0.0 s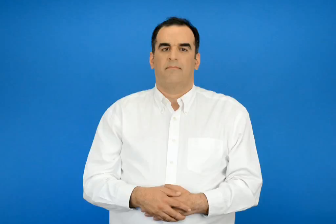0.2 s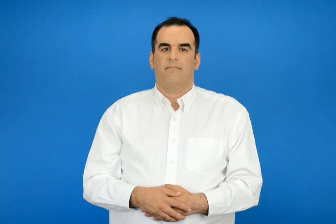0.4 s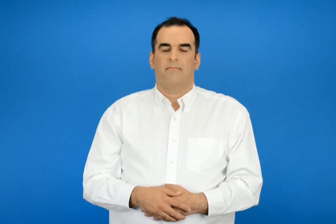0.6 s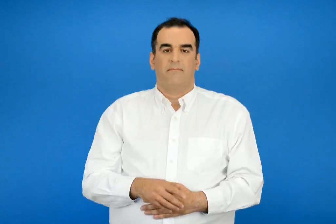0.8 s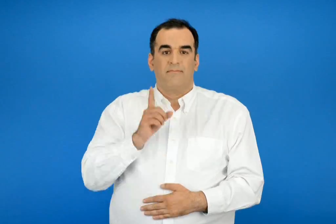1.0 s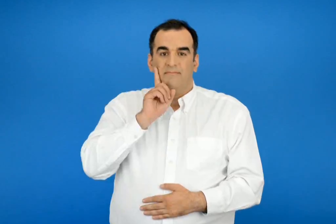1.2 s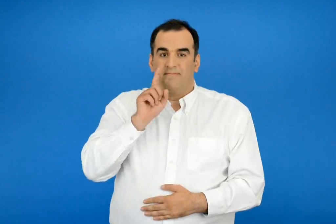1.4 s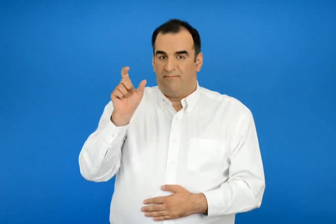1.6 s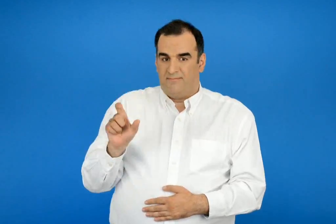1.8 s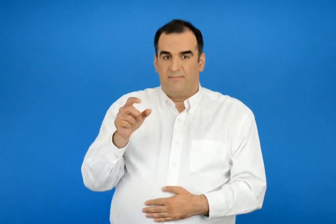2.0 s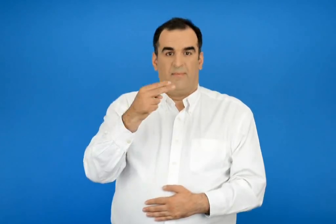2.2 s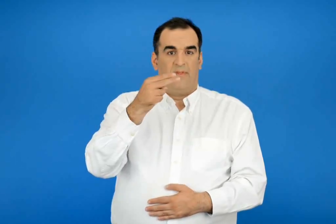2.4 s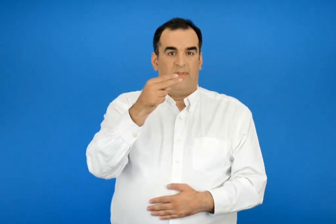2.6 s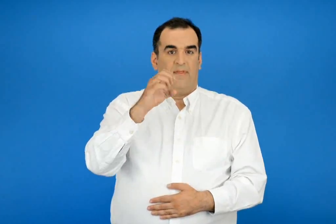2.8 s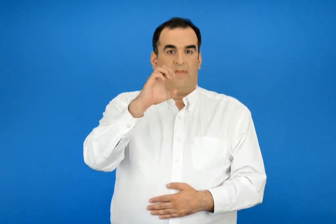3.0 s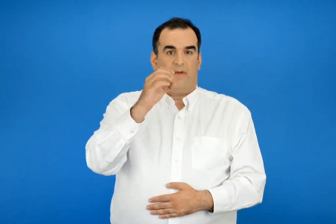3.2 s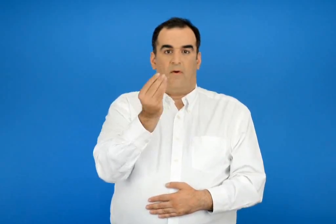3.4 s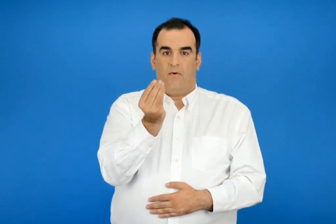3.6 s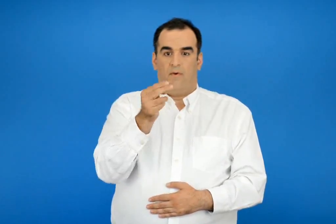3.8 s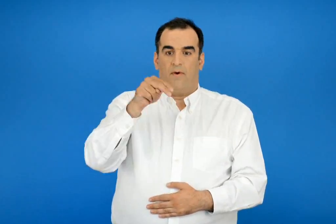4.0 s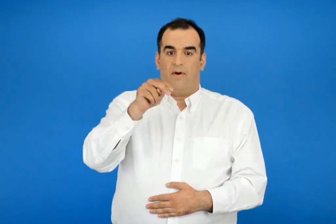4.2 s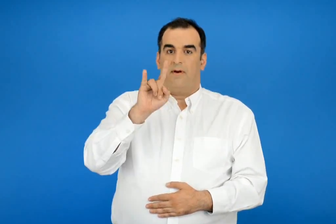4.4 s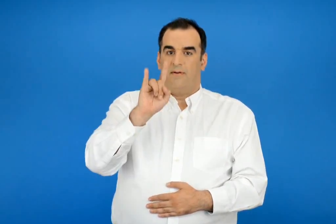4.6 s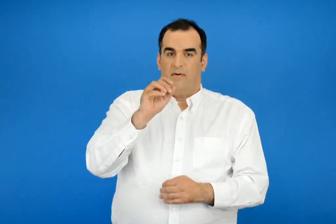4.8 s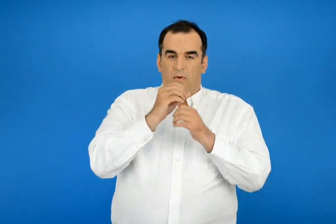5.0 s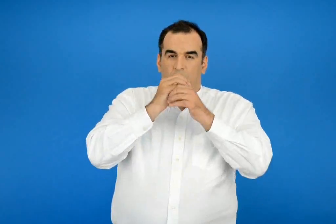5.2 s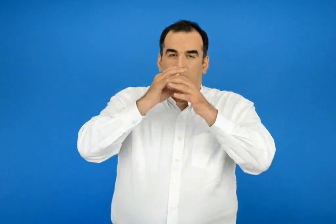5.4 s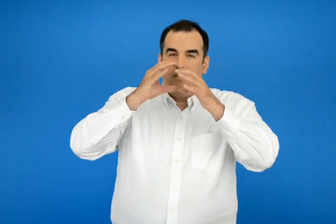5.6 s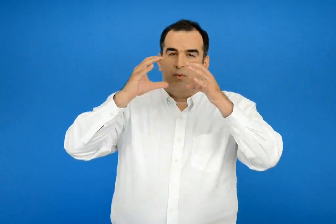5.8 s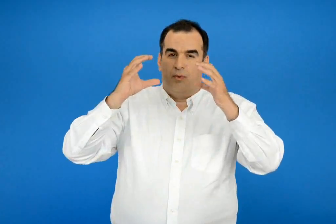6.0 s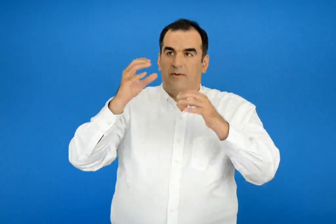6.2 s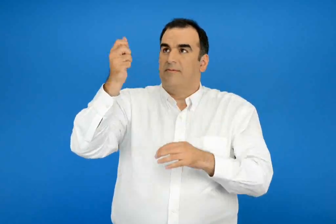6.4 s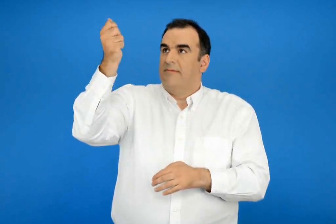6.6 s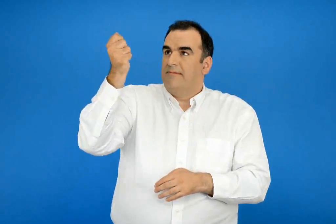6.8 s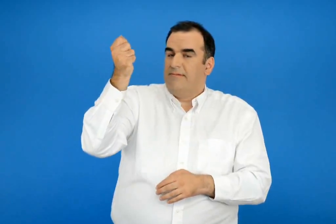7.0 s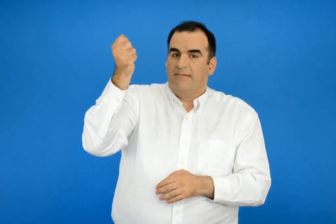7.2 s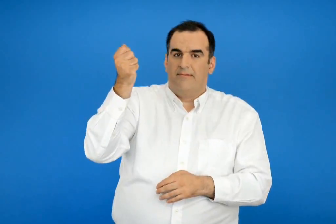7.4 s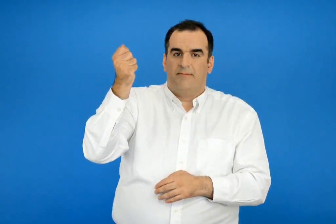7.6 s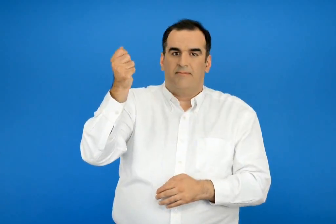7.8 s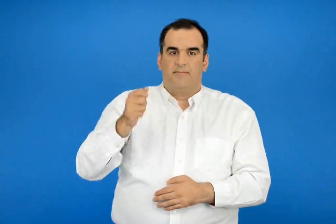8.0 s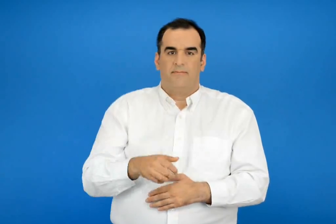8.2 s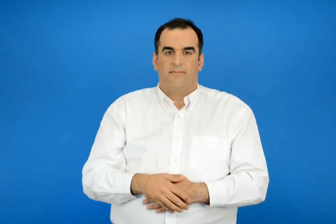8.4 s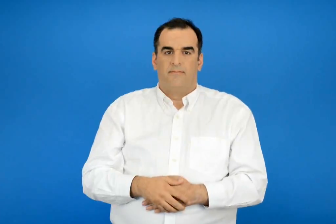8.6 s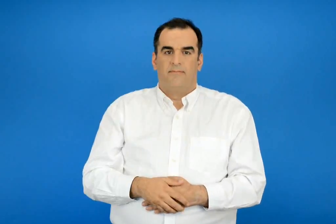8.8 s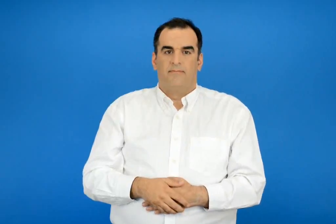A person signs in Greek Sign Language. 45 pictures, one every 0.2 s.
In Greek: η θεώνη που κρατά ένα μπαλόνι
